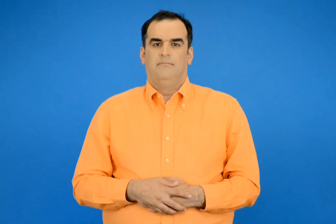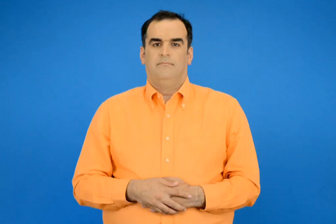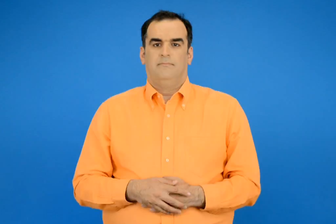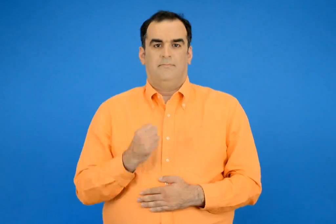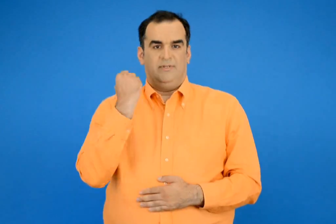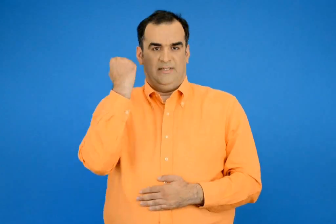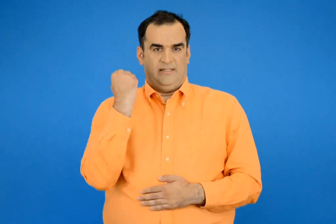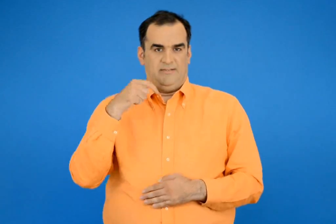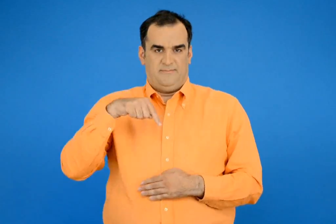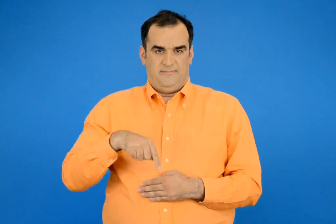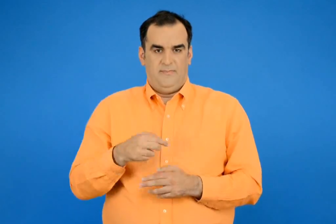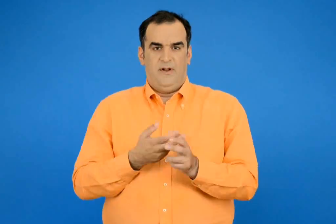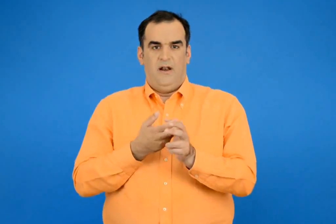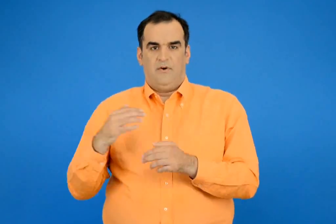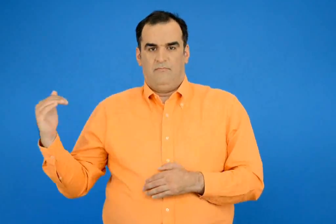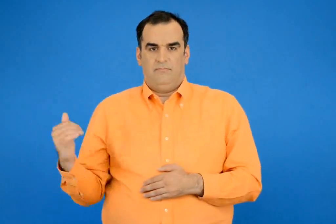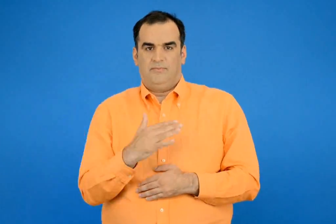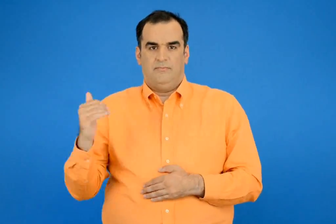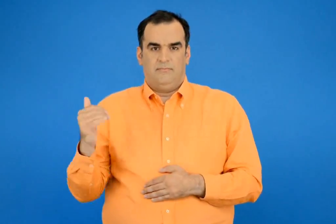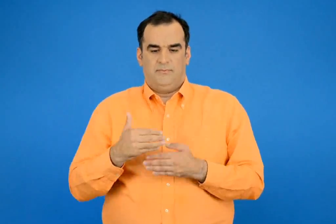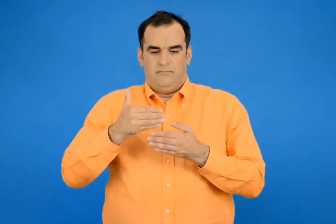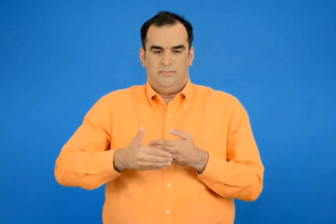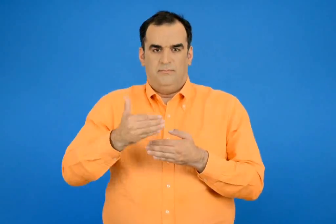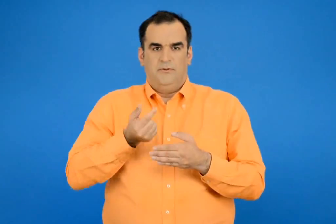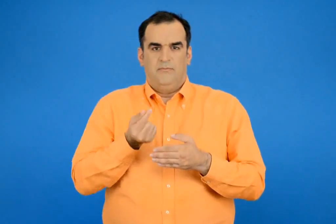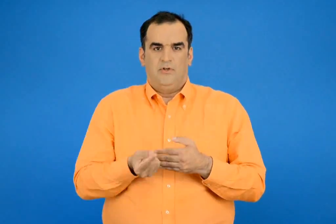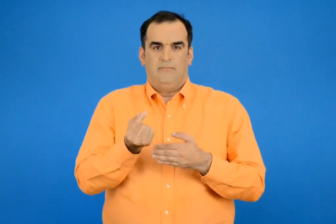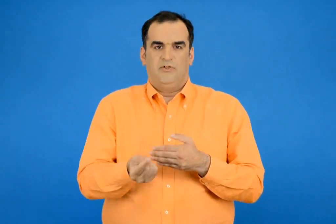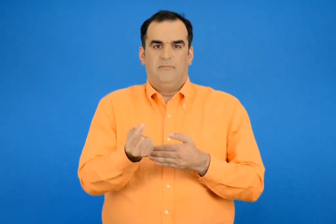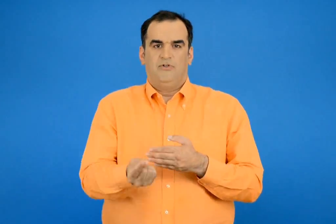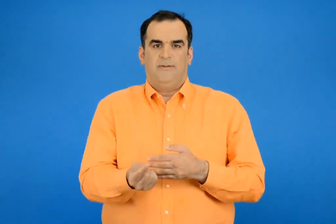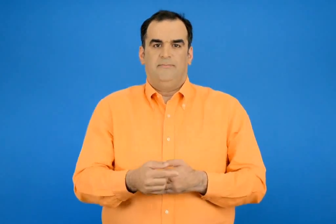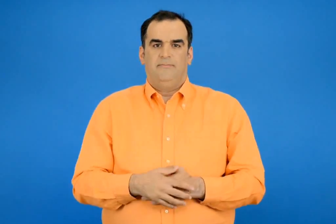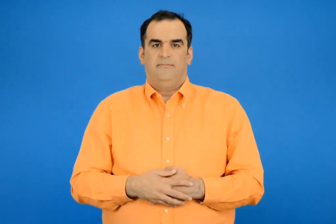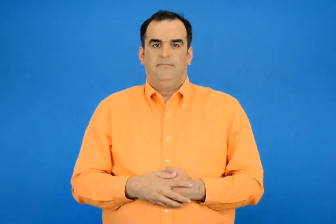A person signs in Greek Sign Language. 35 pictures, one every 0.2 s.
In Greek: κάθε μισή ωρά περνάει το λεωφορείο μπροστά από τη στάση
